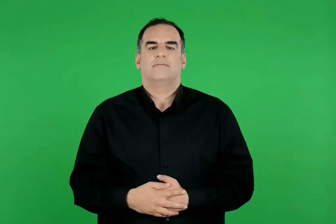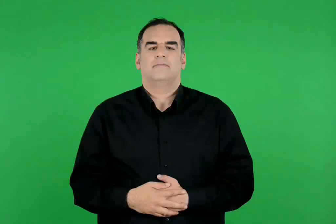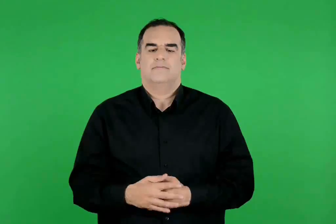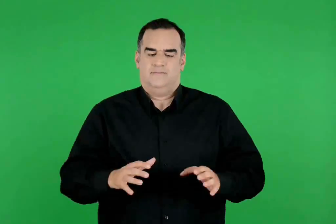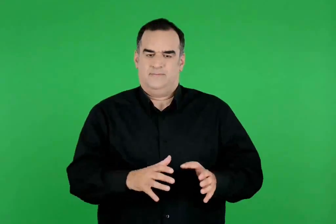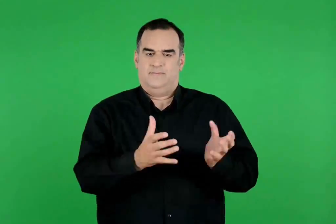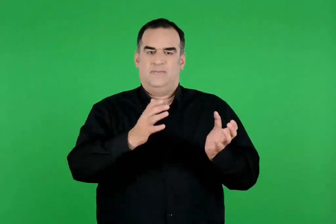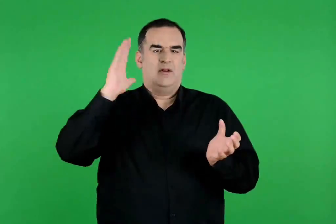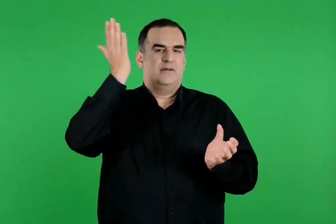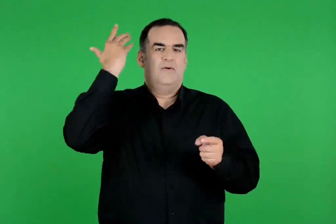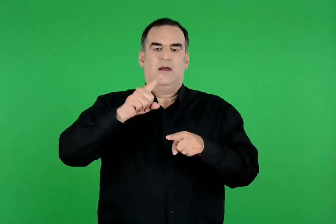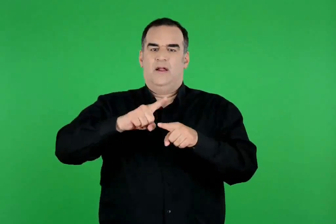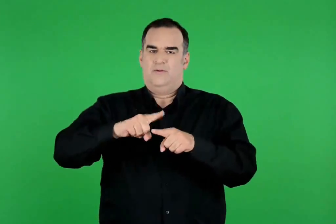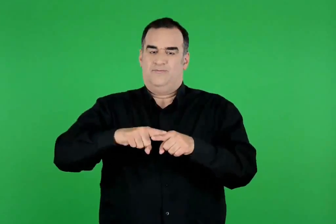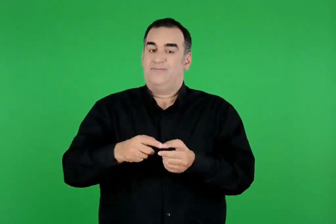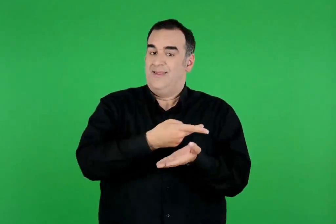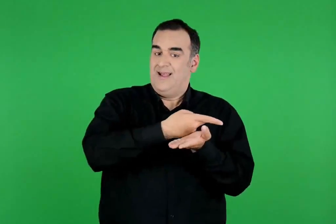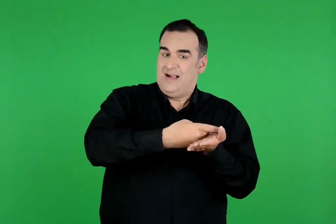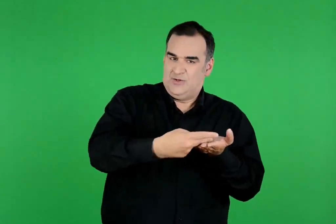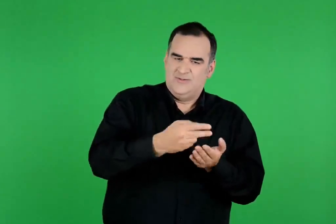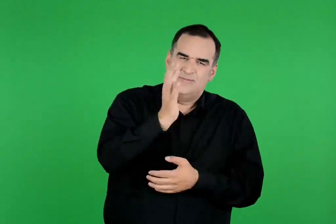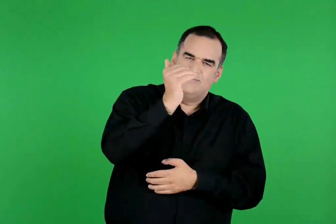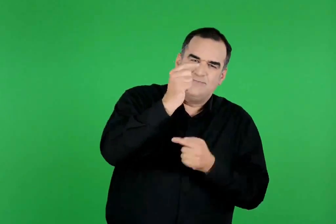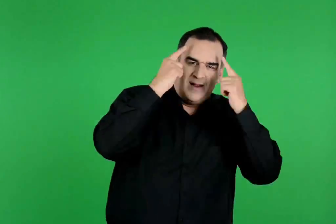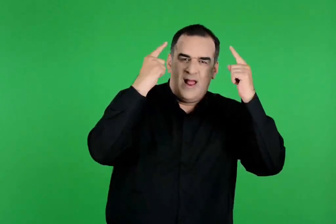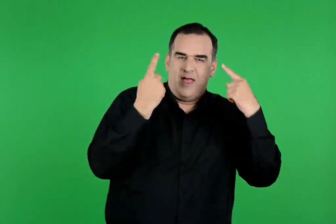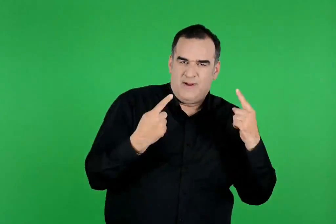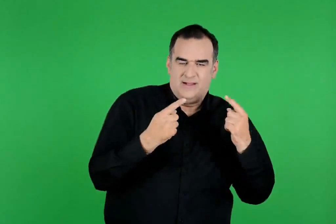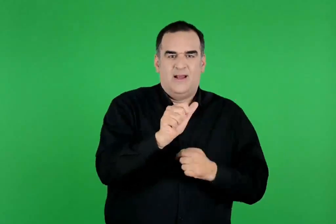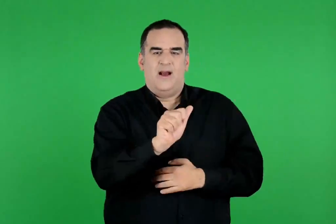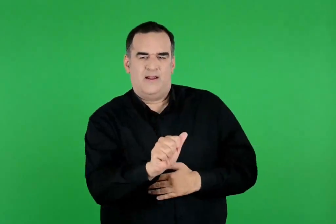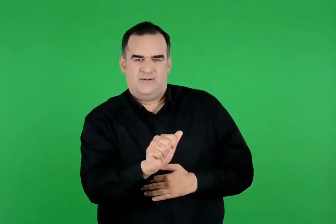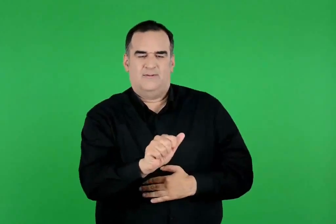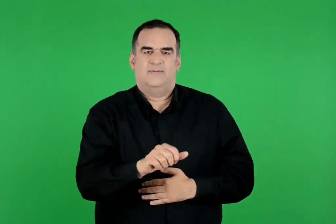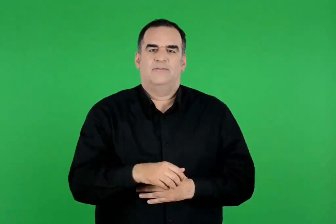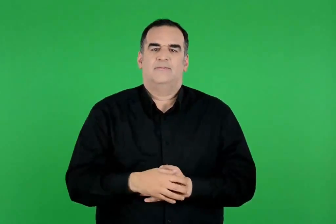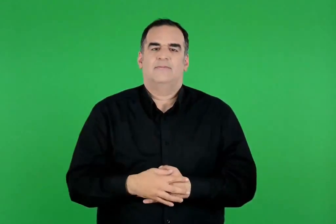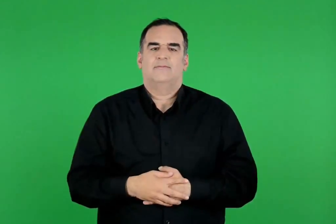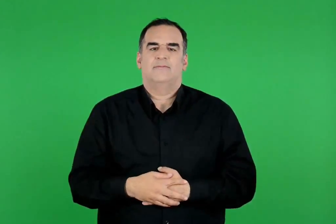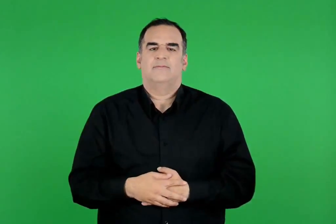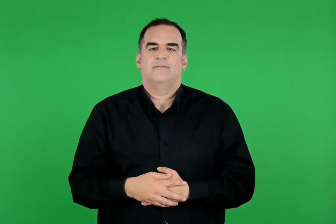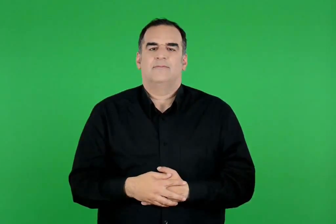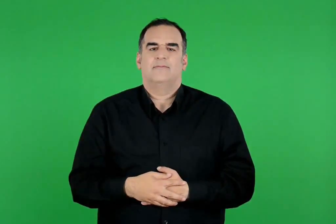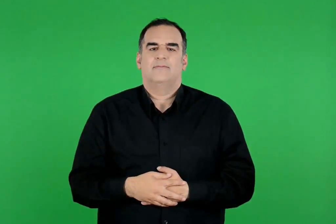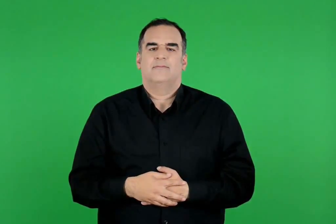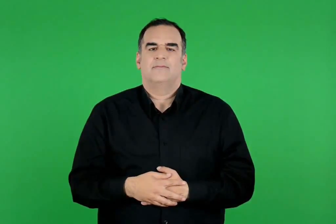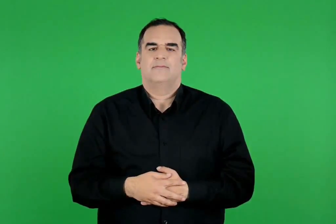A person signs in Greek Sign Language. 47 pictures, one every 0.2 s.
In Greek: ο έκτορας αποχαιρετά την ανδρομάχη και τον αστυάνακτα. από αρχαίο ελληνικό αγγείο
